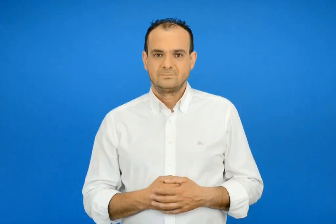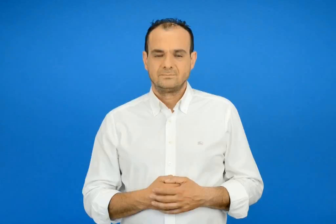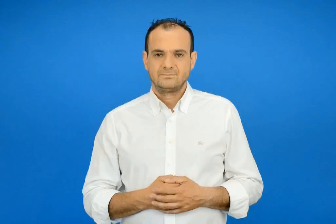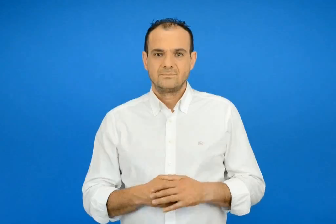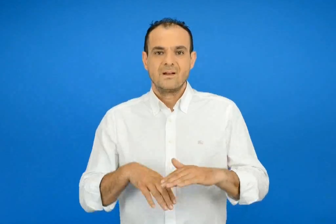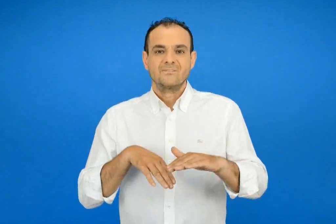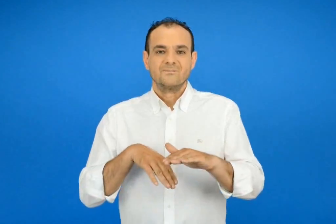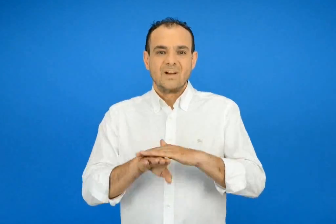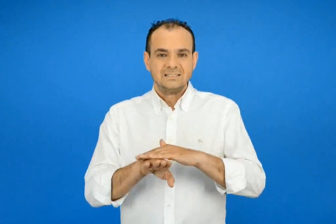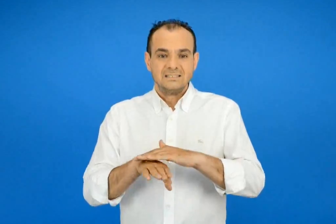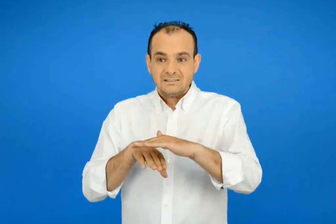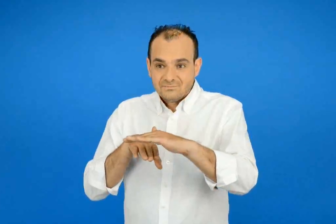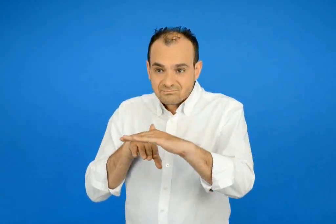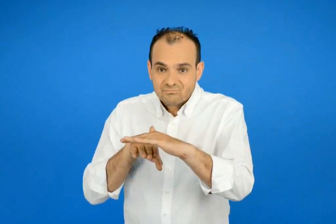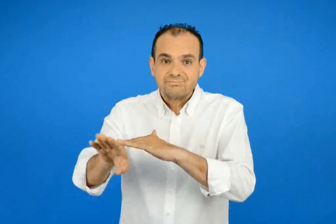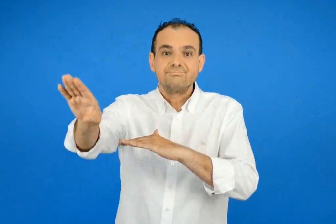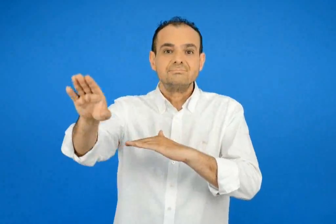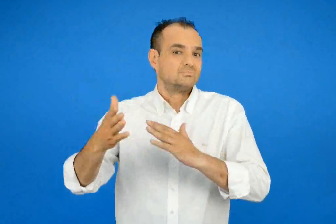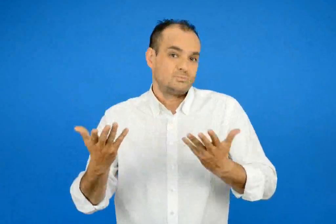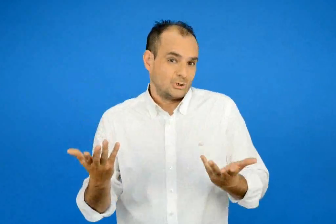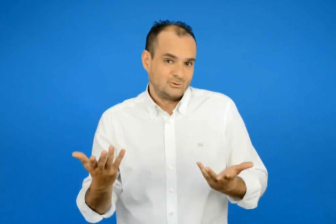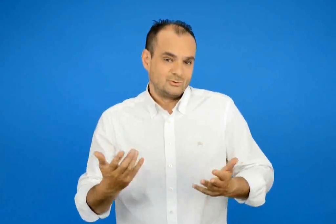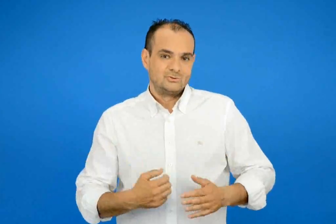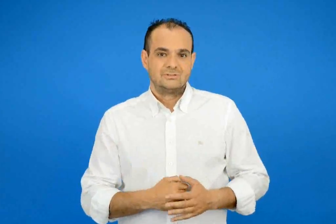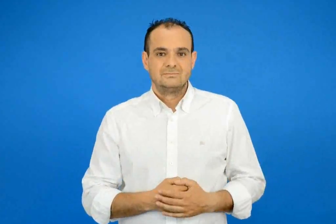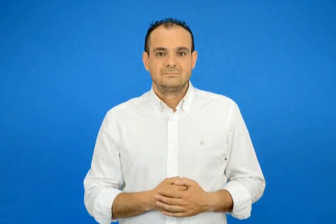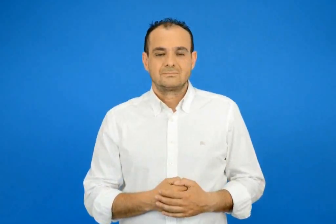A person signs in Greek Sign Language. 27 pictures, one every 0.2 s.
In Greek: πως στέλνουμε ένα φαξ ;
